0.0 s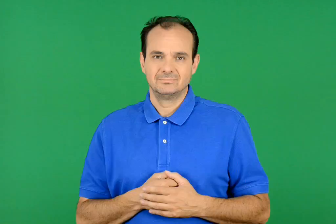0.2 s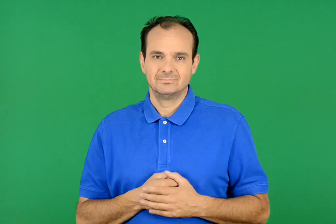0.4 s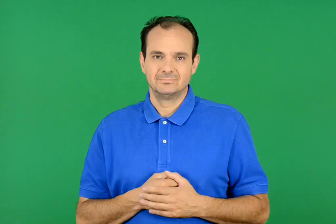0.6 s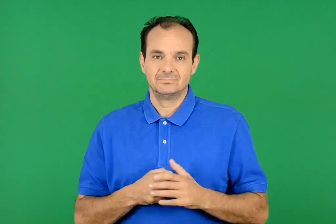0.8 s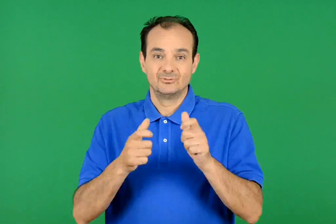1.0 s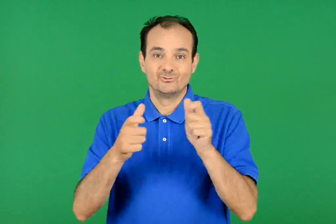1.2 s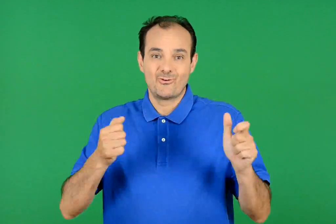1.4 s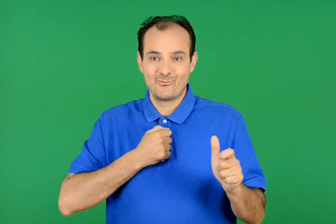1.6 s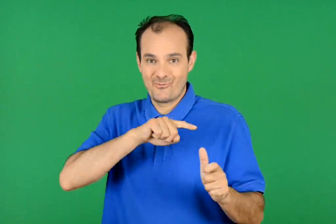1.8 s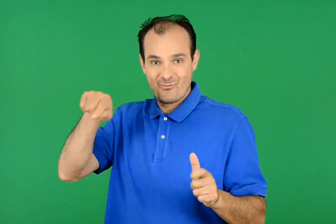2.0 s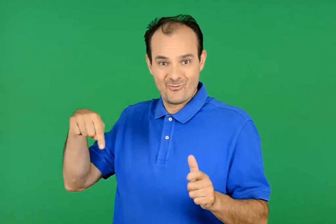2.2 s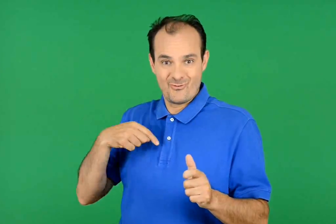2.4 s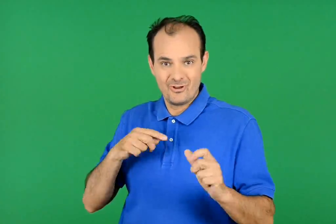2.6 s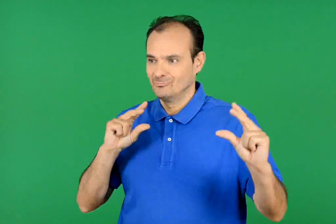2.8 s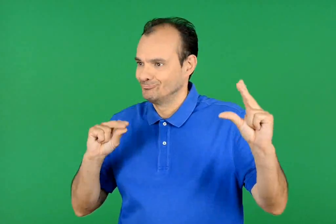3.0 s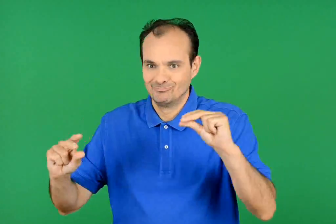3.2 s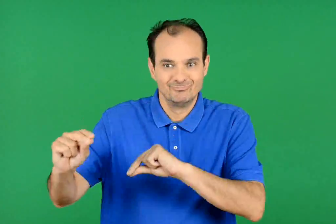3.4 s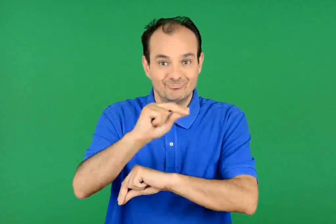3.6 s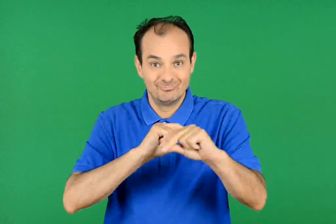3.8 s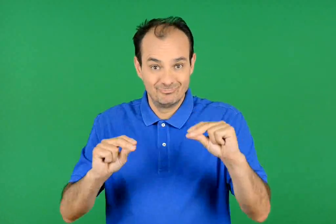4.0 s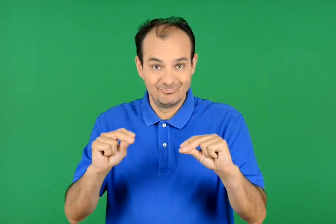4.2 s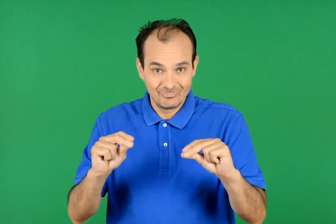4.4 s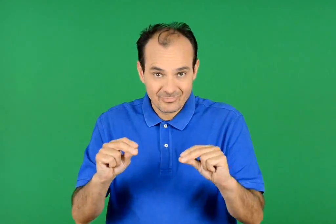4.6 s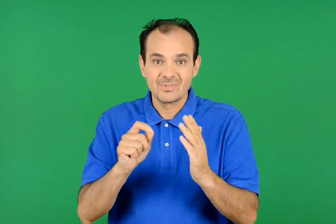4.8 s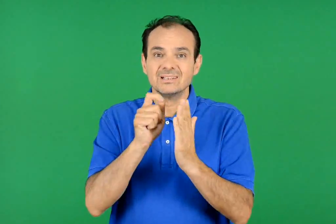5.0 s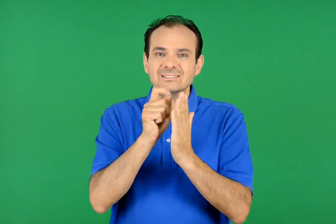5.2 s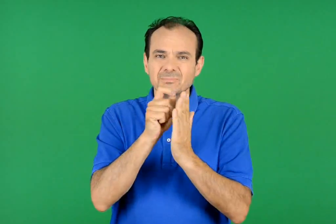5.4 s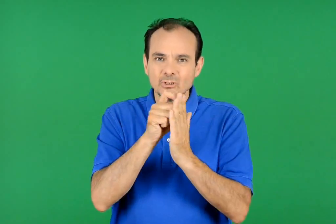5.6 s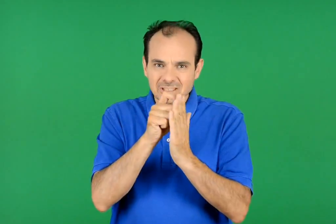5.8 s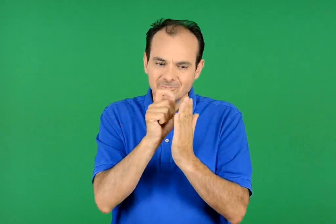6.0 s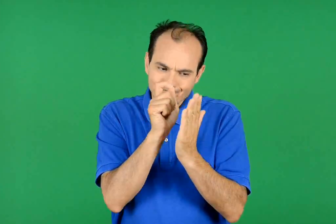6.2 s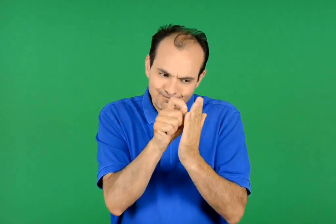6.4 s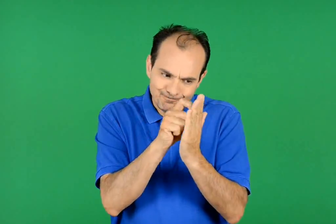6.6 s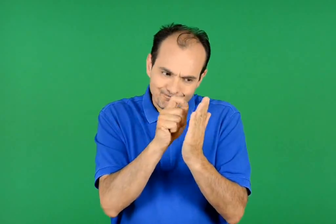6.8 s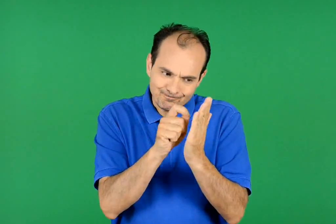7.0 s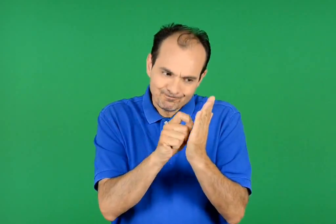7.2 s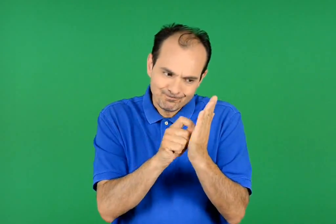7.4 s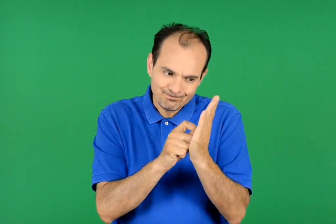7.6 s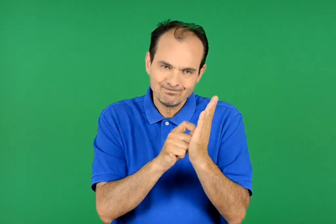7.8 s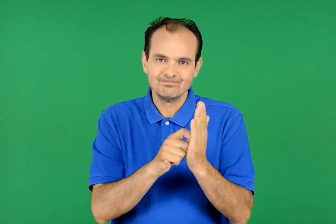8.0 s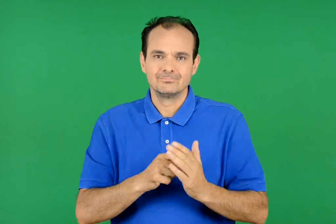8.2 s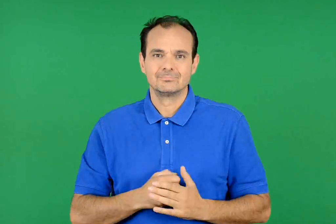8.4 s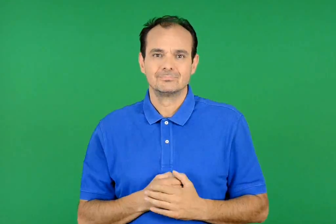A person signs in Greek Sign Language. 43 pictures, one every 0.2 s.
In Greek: συζητάμε για το σχολείο μας και κρατάμε σημειώσεις
